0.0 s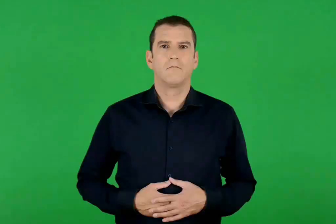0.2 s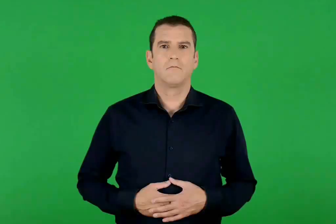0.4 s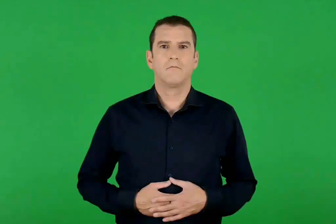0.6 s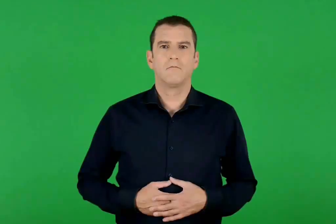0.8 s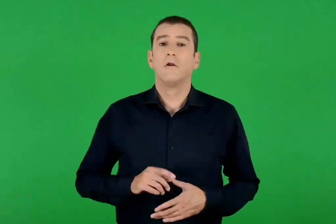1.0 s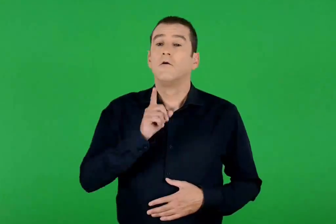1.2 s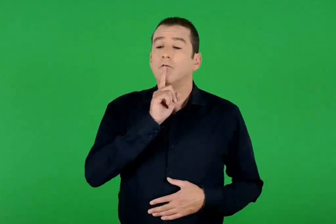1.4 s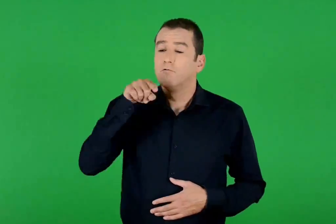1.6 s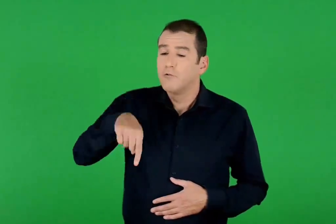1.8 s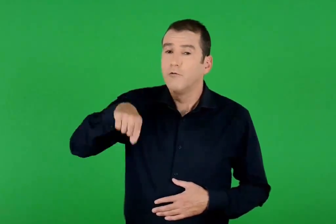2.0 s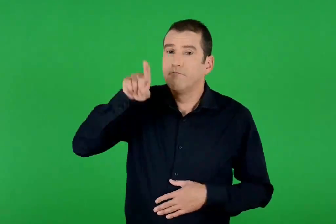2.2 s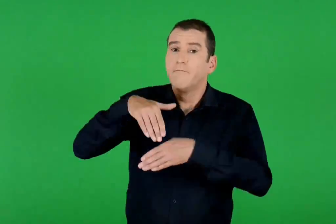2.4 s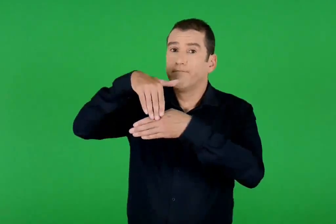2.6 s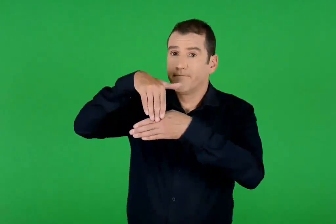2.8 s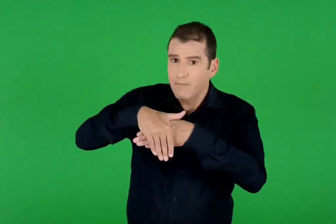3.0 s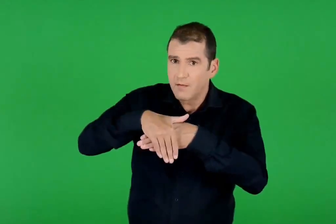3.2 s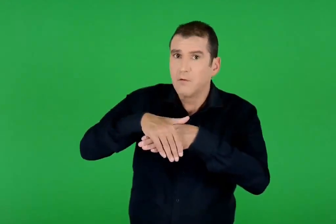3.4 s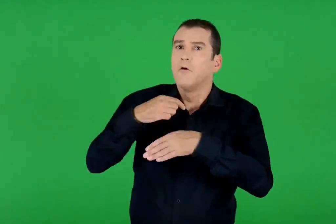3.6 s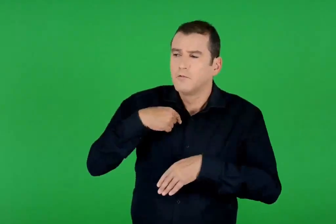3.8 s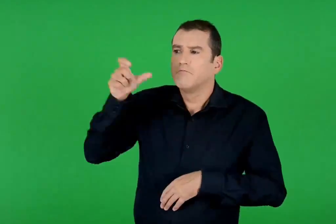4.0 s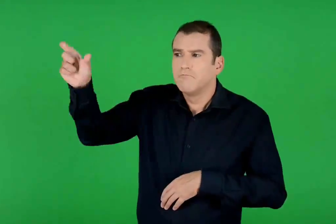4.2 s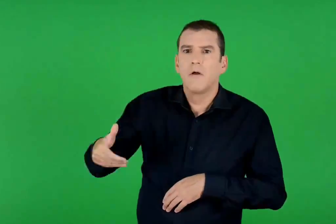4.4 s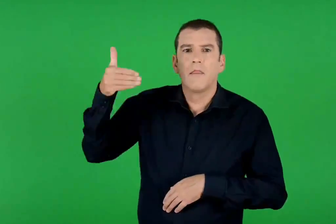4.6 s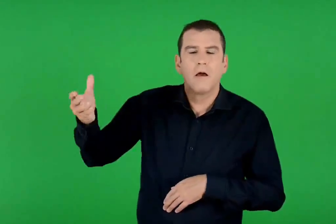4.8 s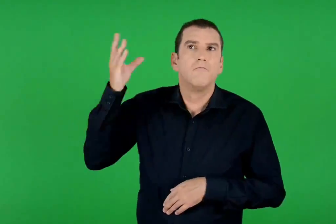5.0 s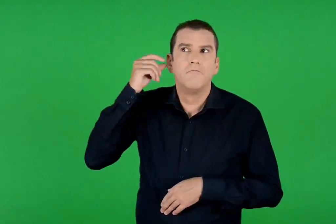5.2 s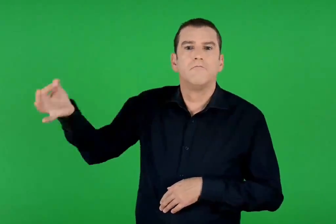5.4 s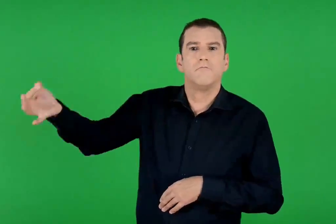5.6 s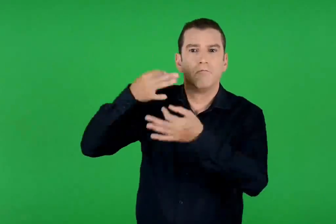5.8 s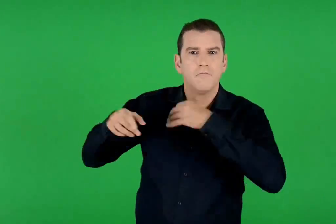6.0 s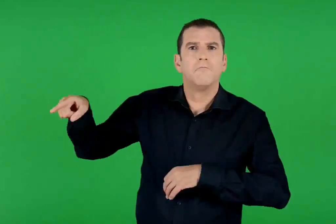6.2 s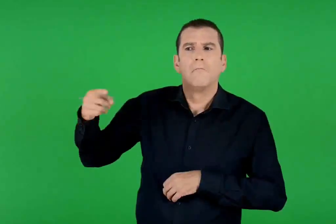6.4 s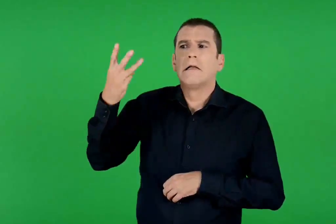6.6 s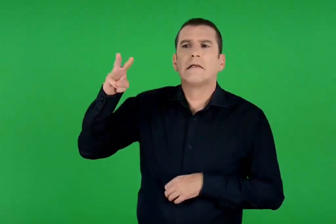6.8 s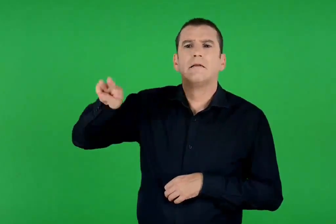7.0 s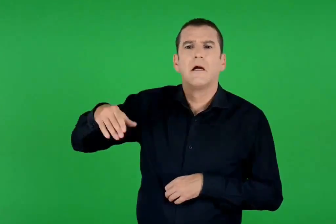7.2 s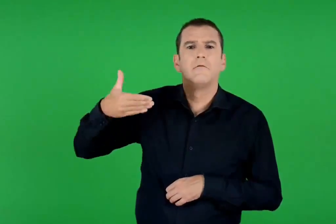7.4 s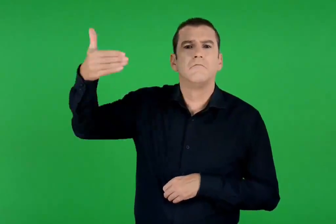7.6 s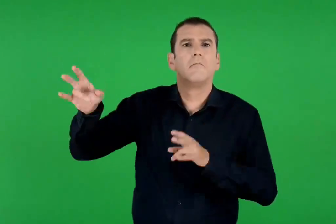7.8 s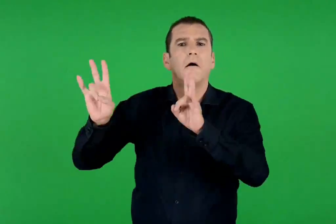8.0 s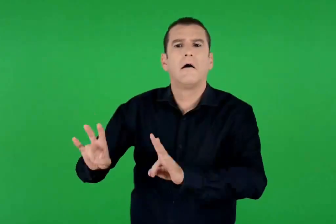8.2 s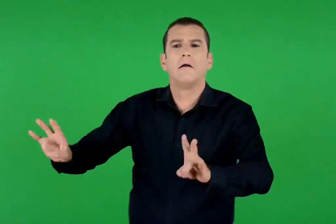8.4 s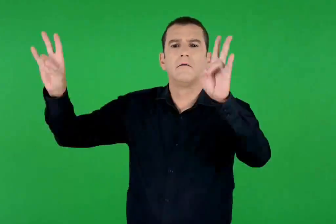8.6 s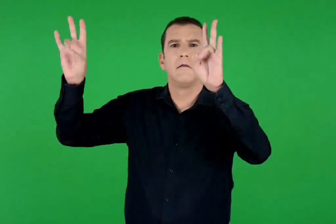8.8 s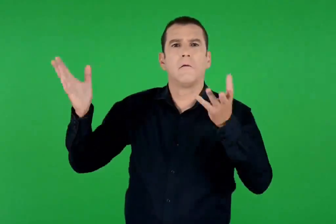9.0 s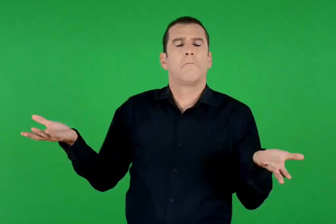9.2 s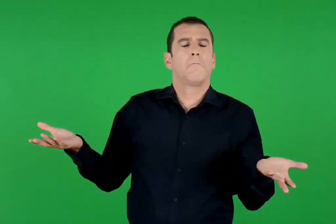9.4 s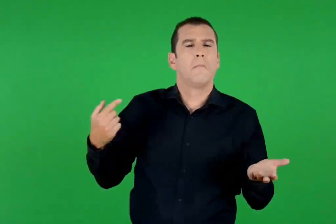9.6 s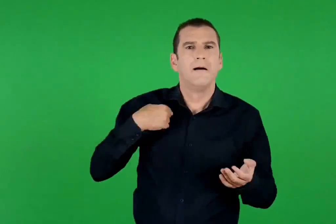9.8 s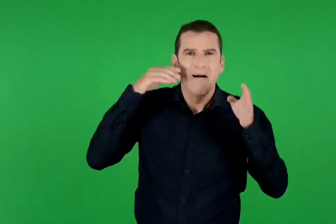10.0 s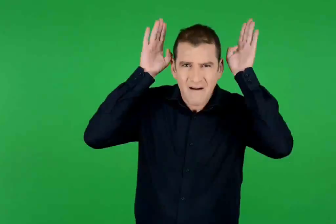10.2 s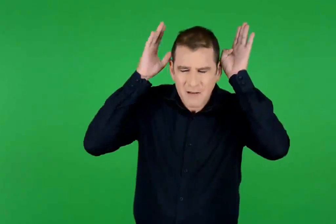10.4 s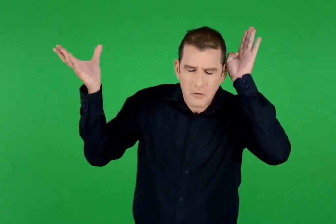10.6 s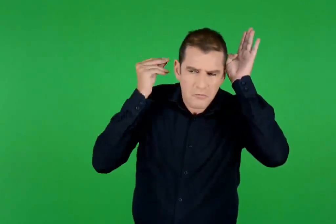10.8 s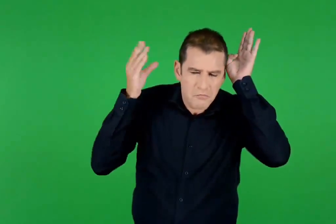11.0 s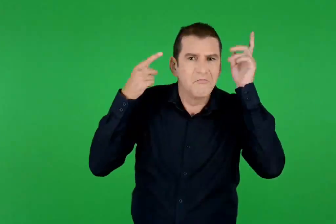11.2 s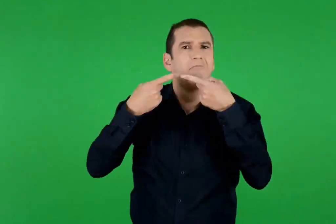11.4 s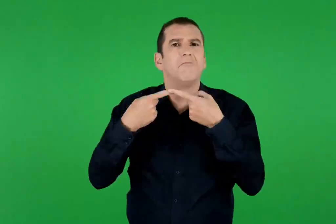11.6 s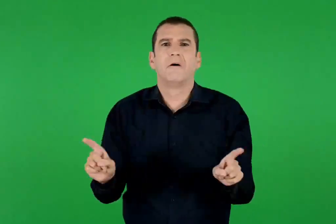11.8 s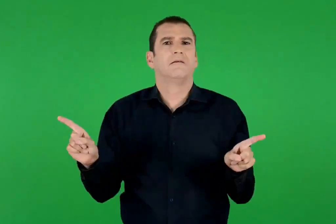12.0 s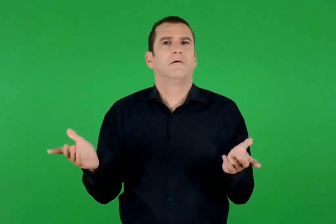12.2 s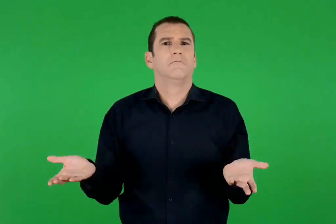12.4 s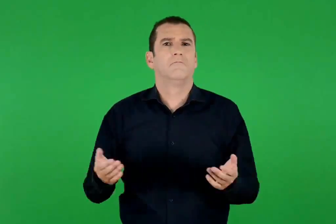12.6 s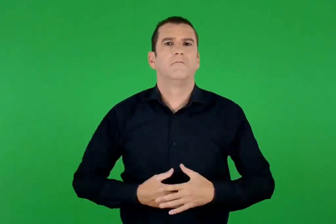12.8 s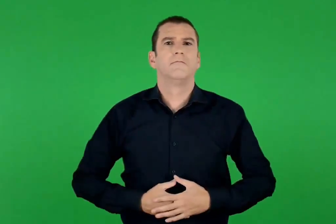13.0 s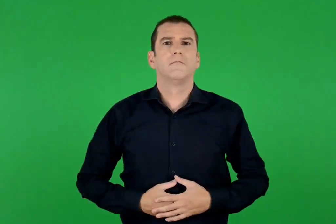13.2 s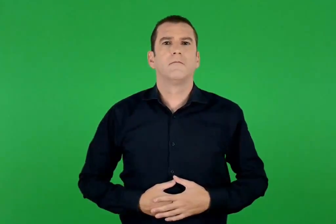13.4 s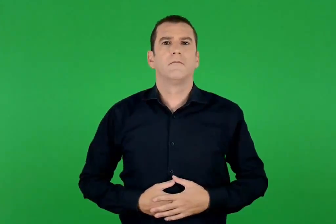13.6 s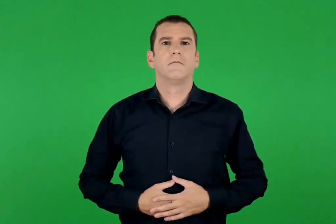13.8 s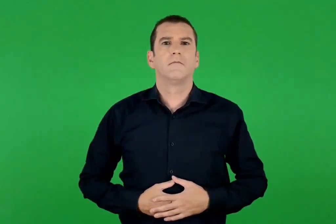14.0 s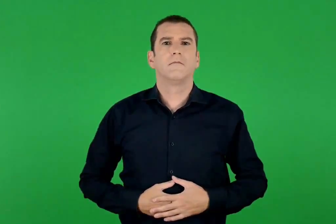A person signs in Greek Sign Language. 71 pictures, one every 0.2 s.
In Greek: το ίδιο βράδυ όμως θα άκουγα τον ίδιο να λέει πως σε τρεις μέρες θα αναστηθεί παράξενα πράγματα για τα αυτιά μου
